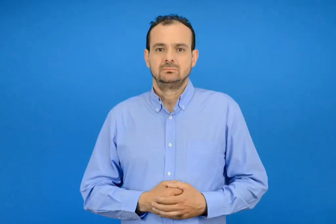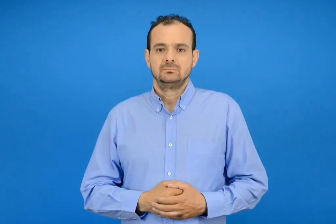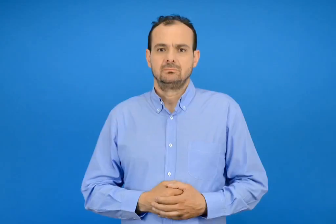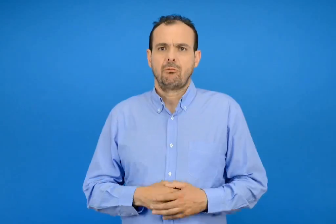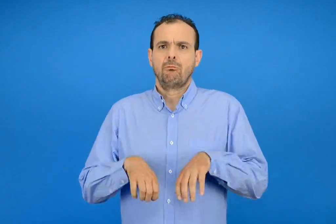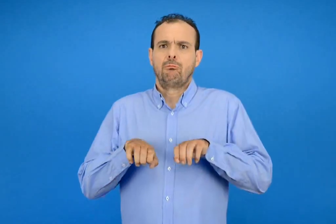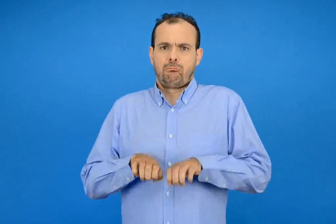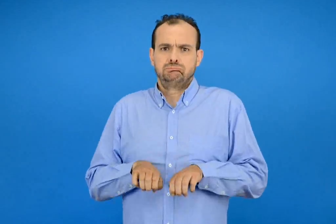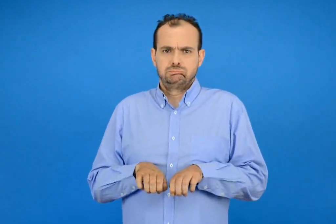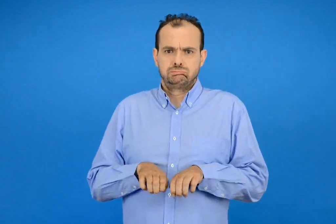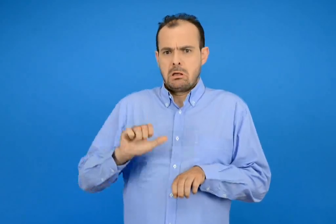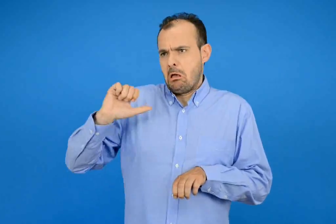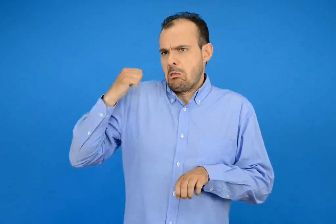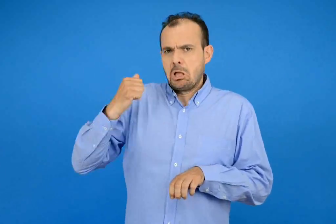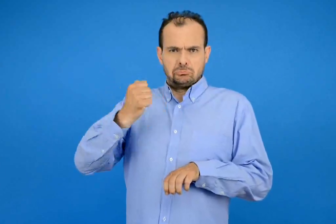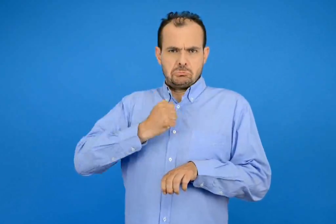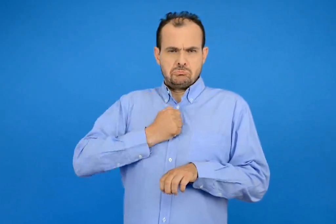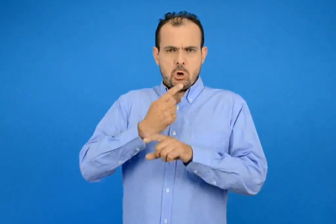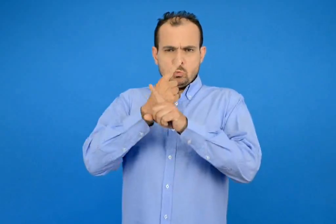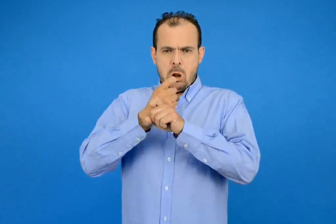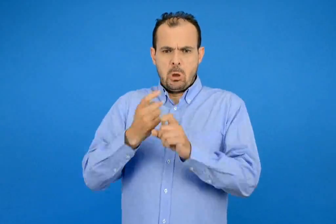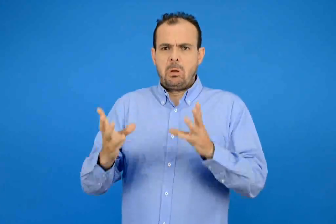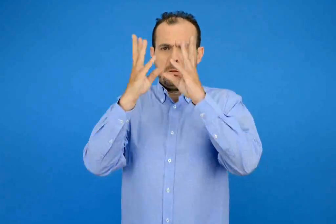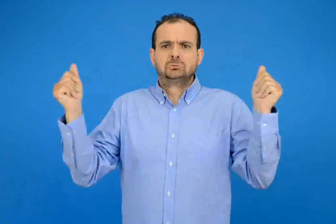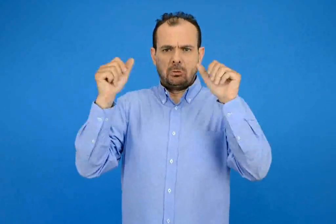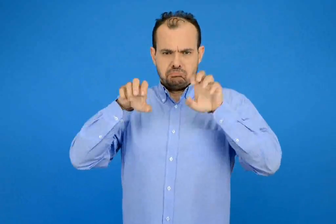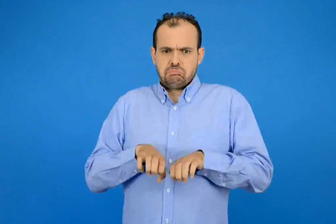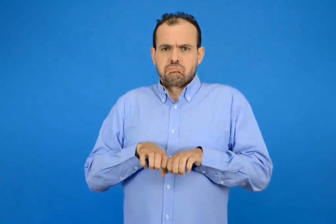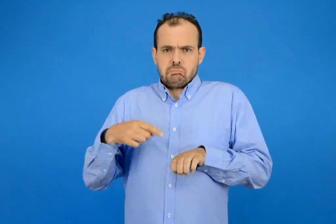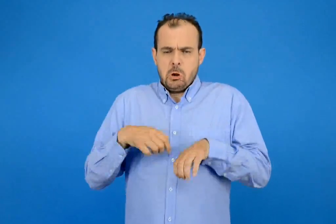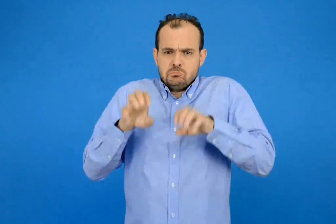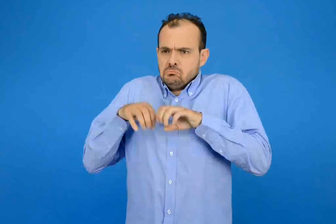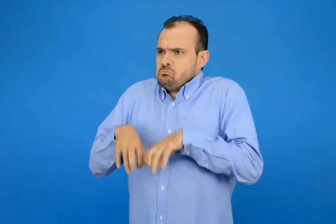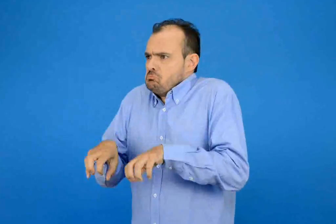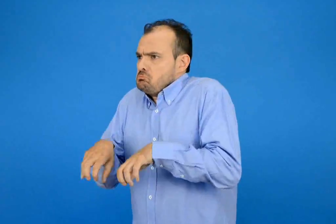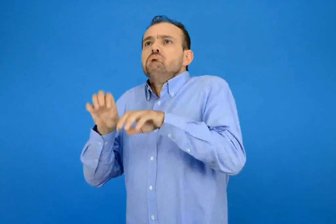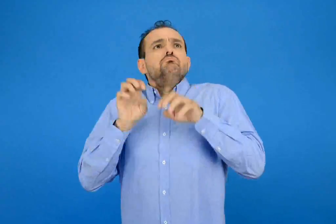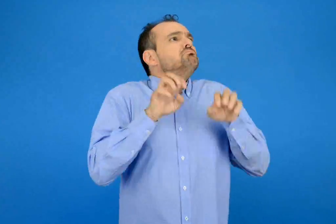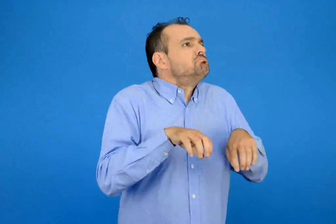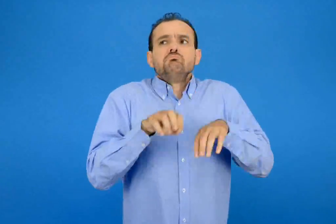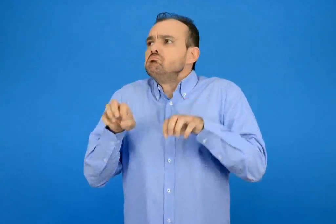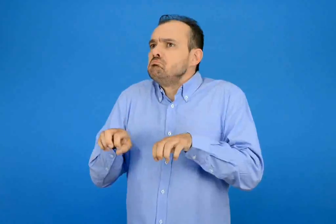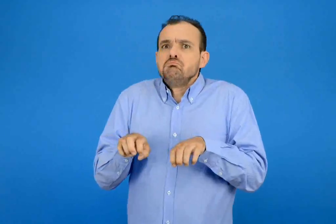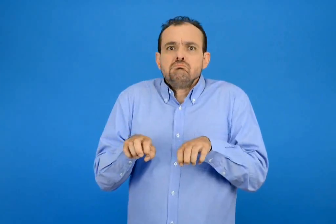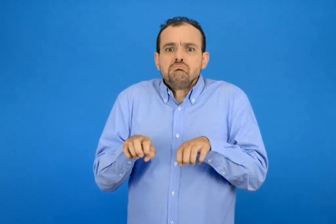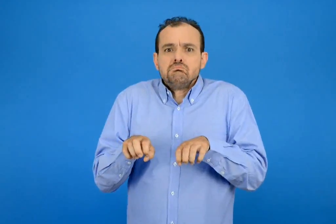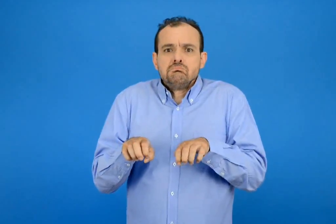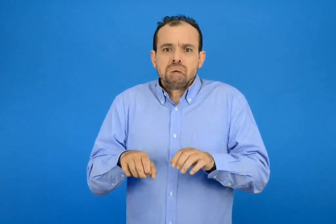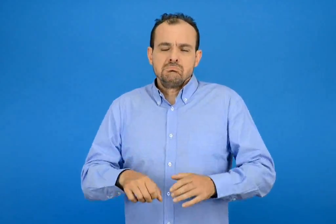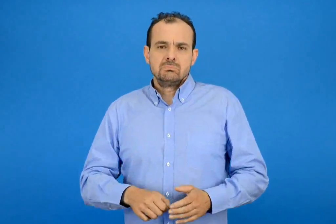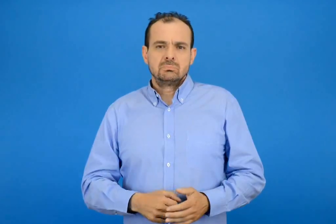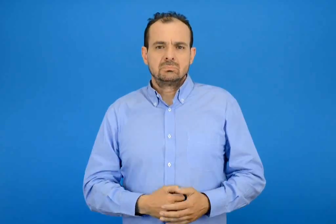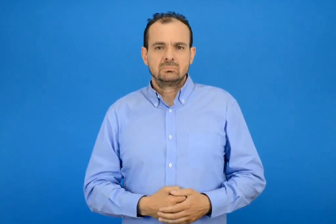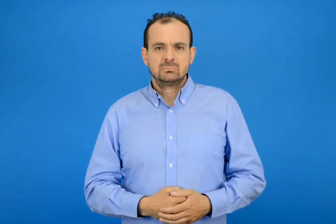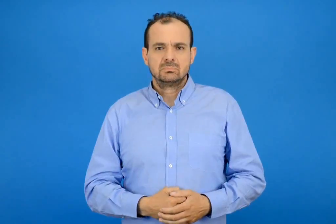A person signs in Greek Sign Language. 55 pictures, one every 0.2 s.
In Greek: χθες έχασα το κόκαλο μου έτρεξα πάνω κάτω
